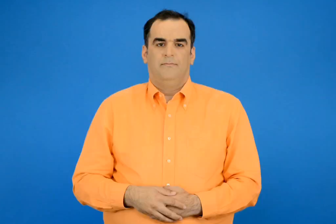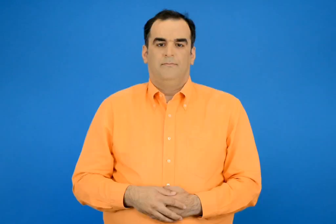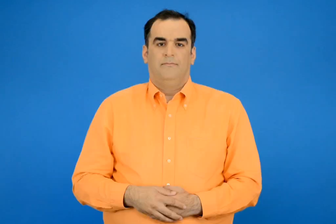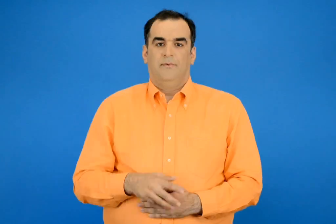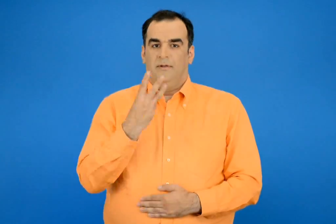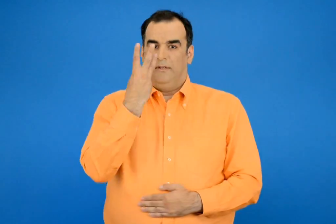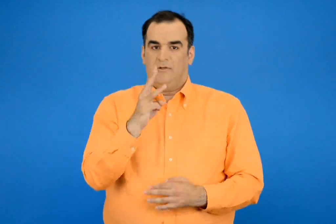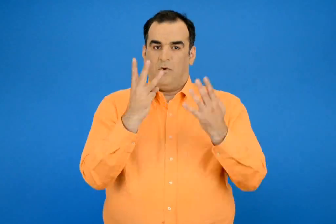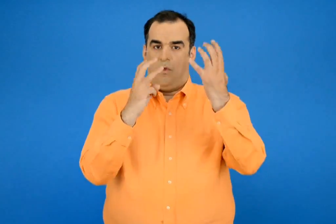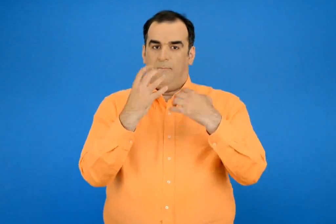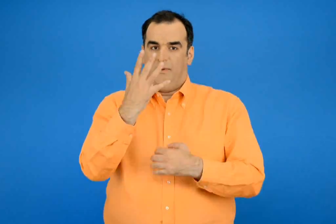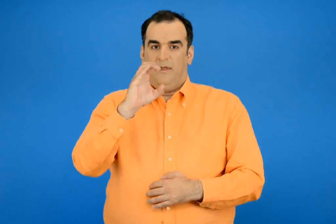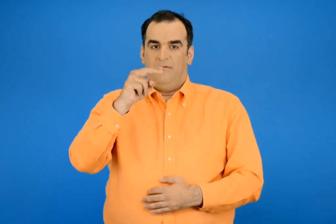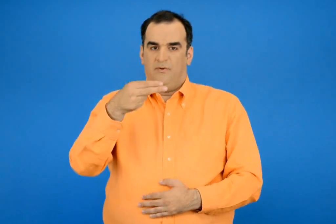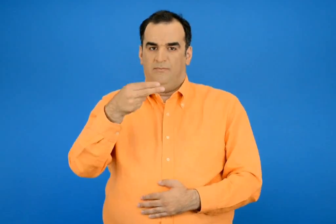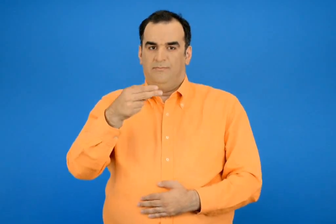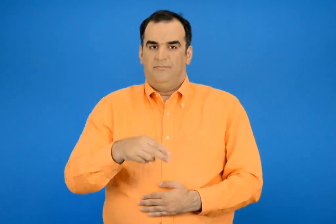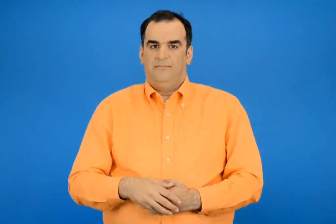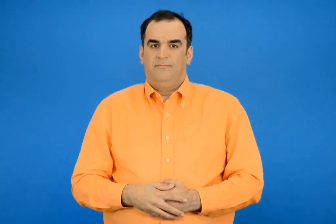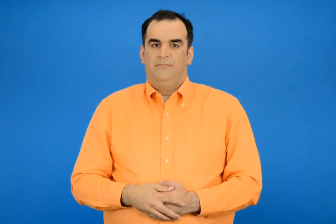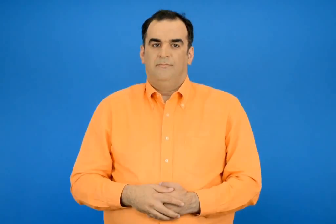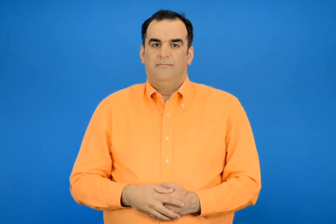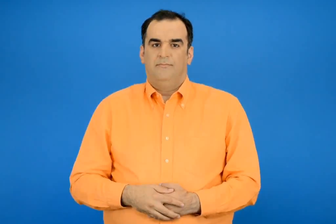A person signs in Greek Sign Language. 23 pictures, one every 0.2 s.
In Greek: είναι 385 €
